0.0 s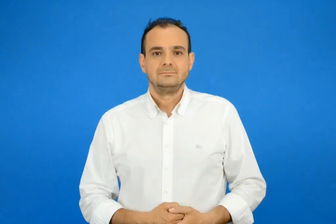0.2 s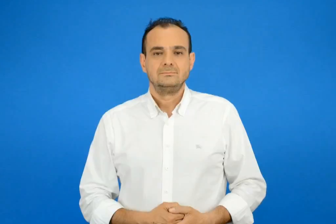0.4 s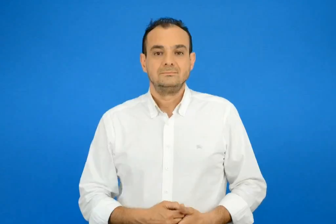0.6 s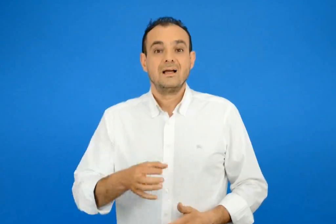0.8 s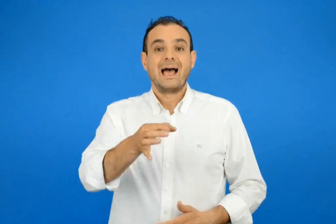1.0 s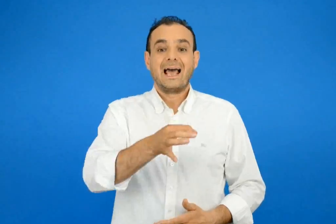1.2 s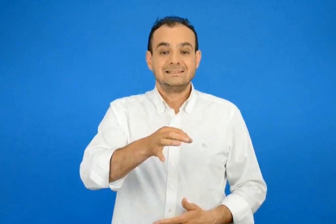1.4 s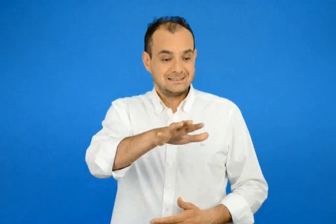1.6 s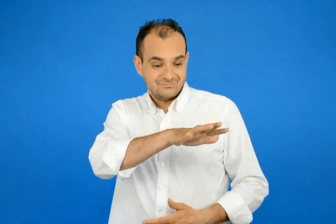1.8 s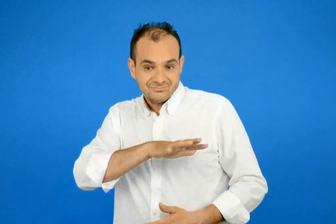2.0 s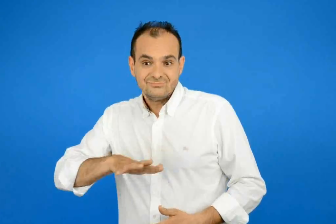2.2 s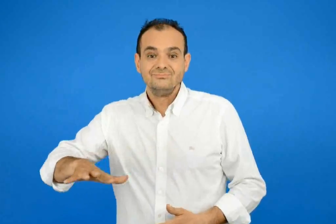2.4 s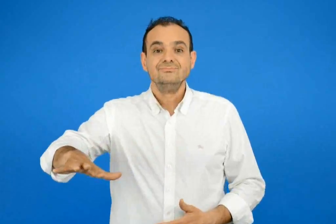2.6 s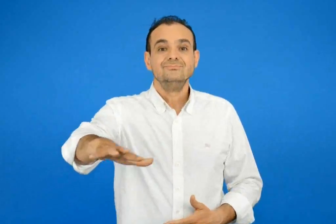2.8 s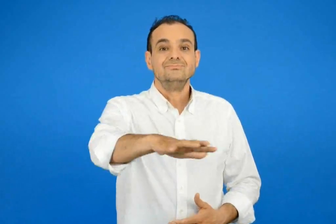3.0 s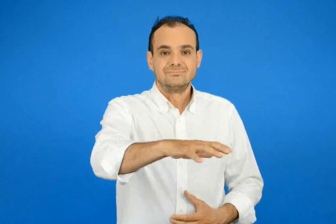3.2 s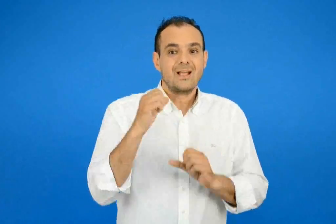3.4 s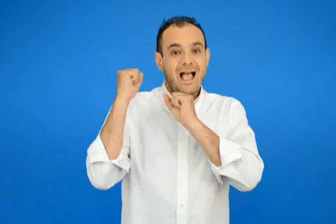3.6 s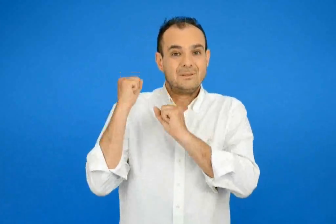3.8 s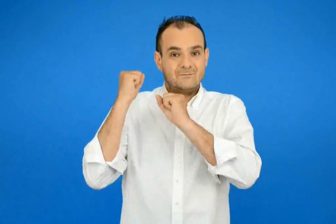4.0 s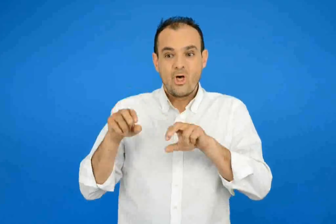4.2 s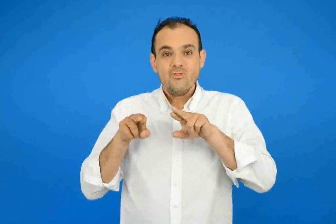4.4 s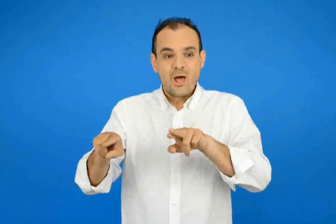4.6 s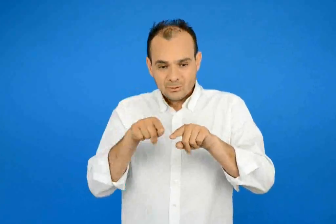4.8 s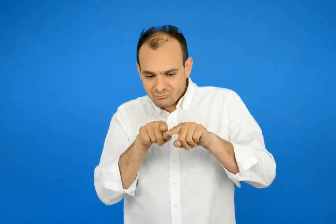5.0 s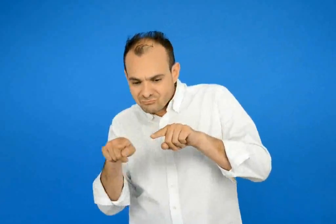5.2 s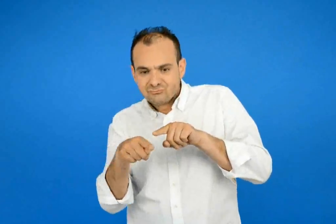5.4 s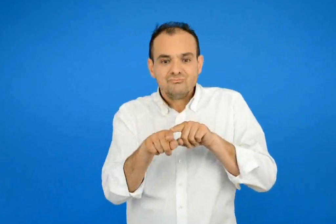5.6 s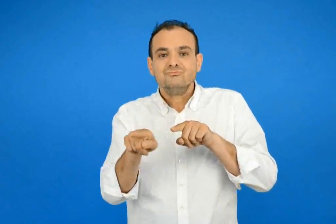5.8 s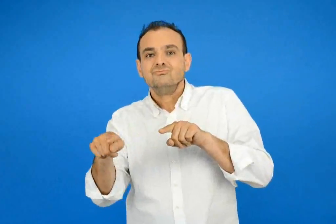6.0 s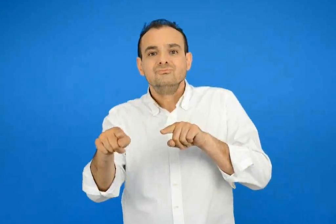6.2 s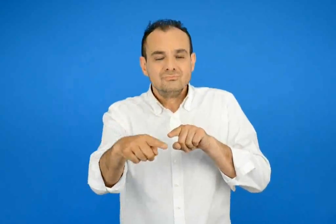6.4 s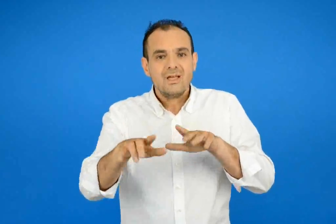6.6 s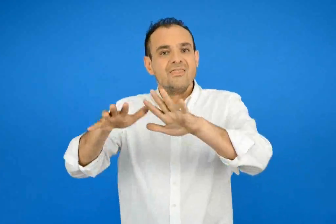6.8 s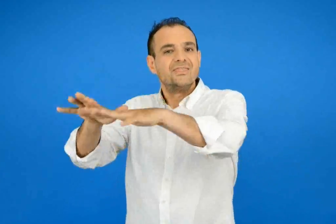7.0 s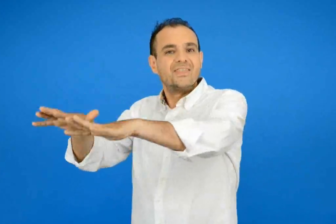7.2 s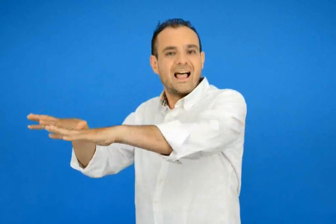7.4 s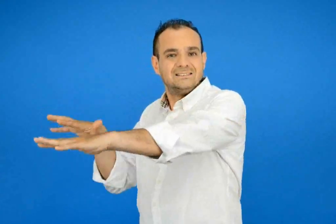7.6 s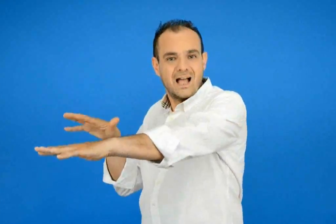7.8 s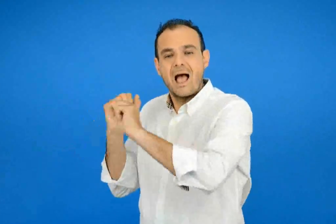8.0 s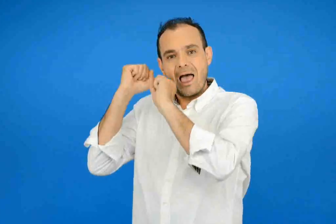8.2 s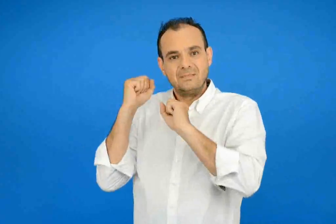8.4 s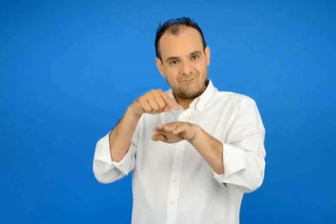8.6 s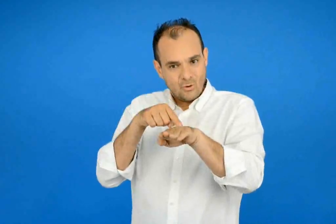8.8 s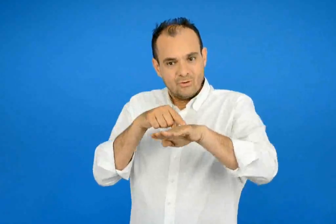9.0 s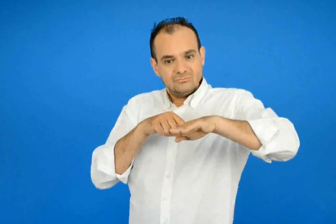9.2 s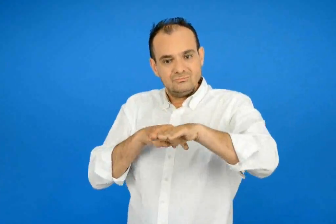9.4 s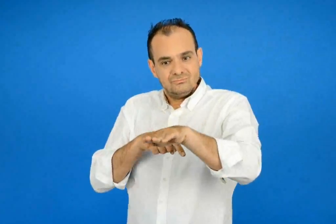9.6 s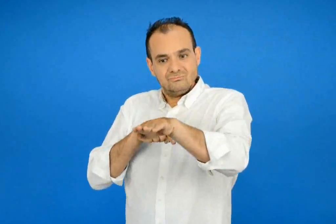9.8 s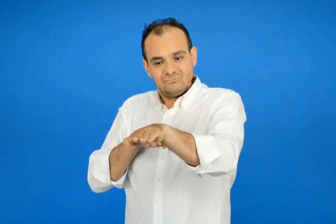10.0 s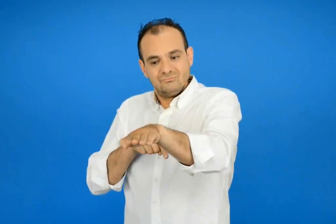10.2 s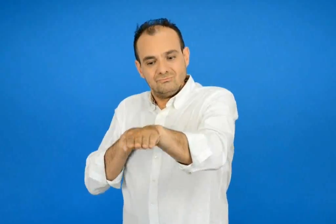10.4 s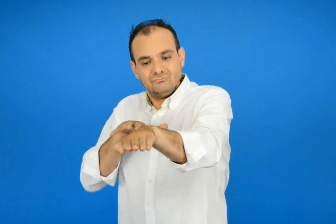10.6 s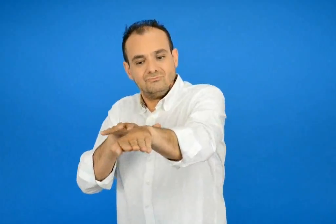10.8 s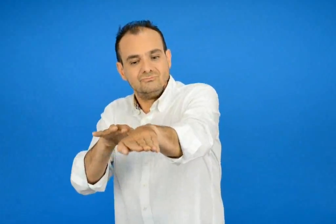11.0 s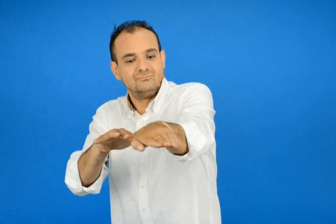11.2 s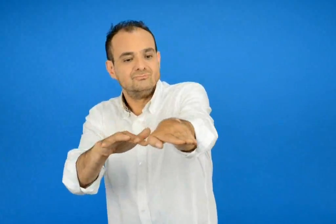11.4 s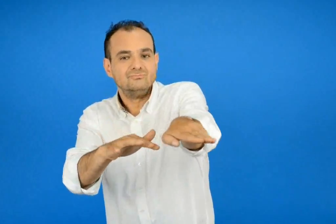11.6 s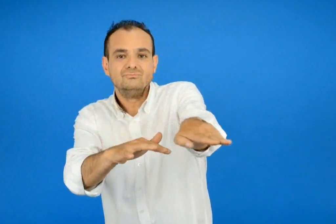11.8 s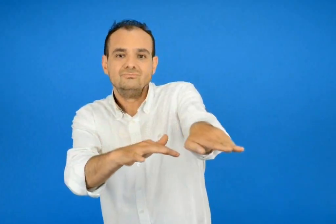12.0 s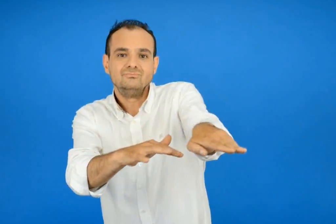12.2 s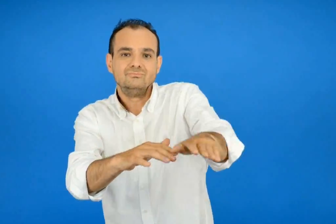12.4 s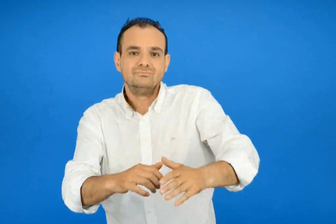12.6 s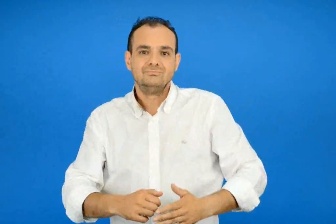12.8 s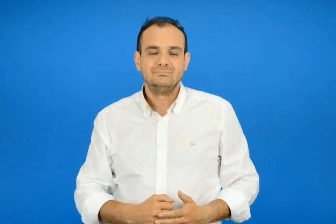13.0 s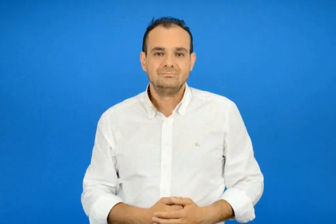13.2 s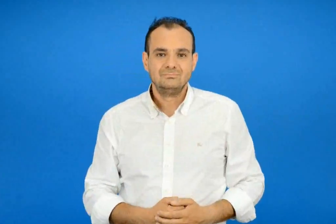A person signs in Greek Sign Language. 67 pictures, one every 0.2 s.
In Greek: τον περνούν από τους δρόμους του νησιού τον βάζουν και μέσα στη θάλασσα για λίγο
